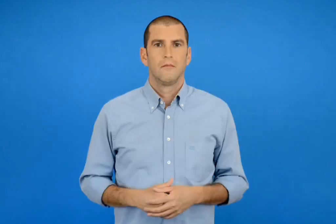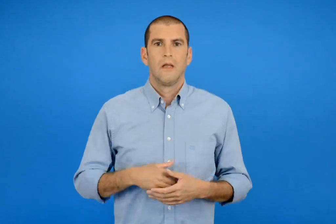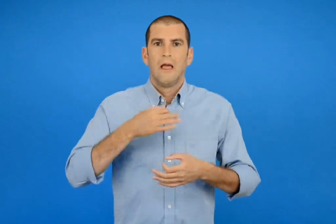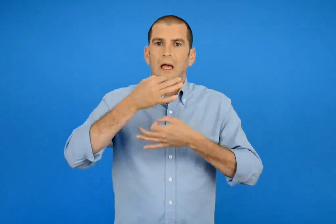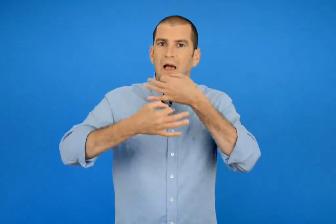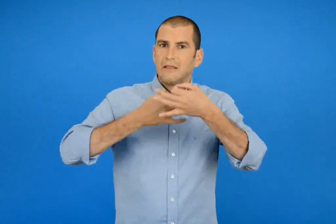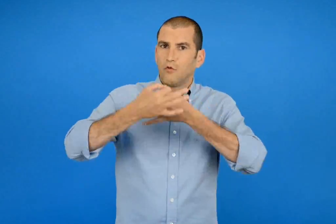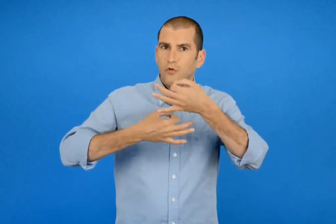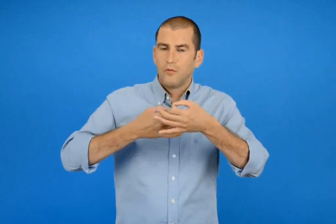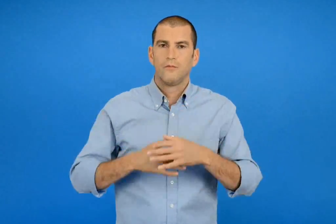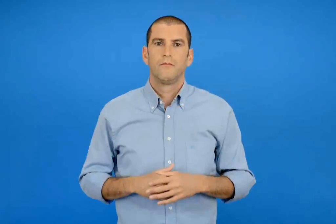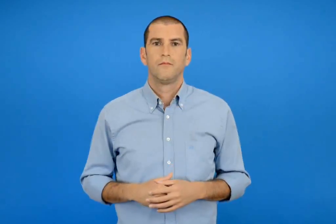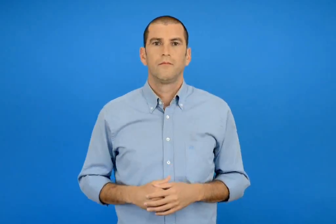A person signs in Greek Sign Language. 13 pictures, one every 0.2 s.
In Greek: εξηγώ
